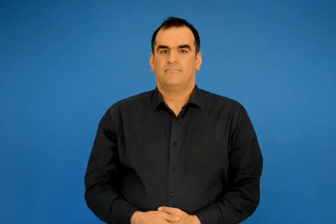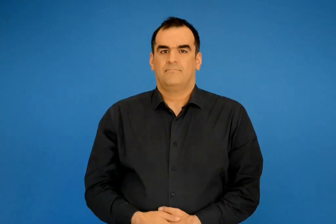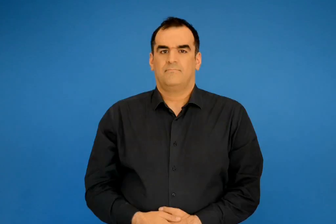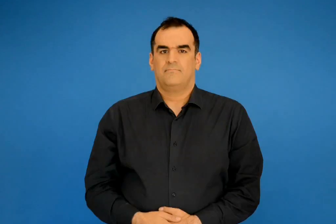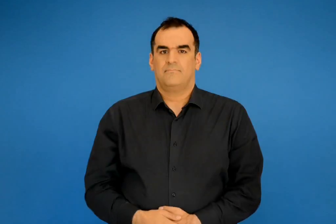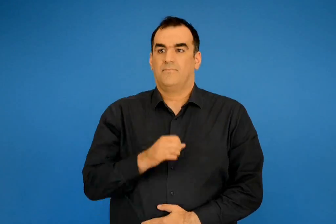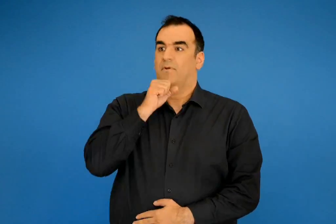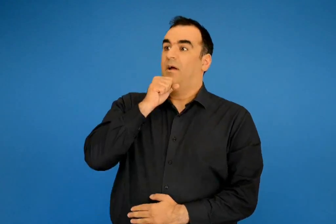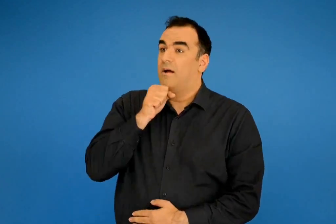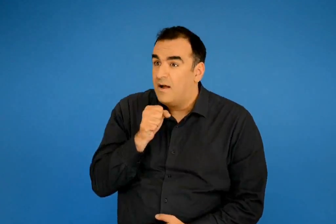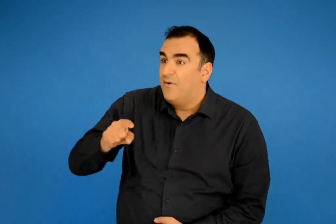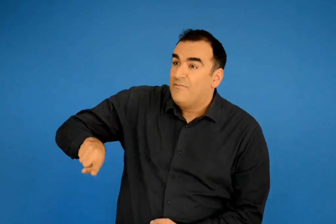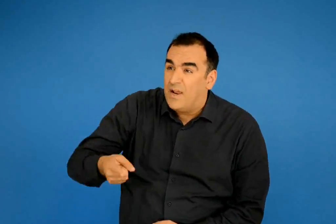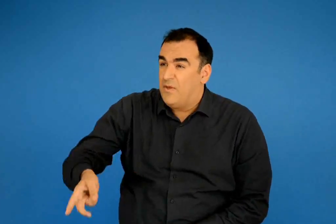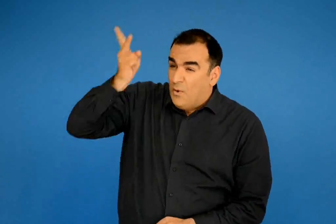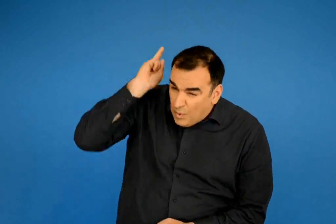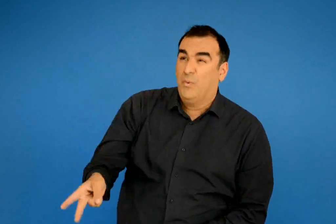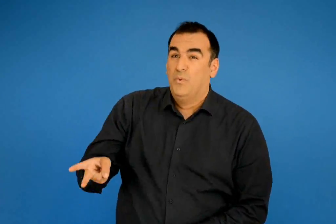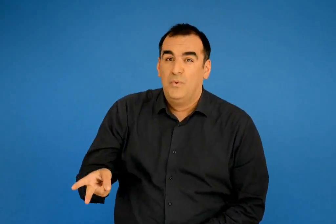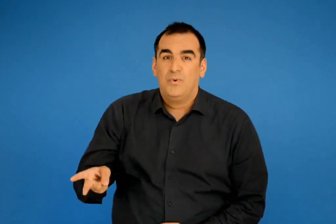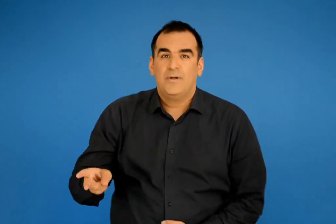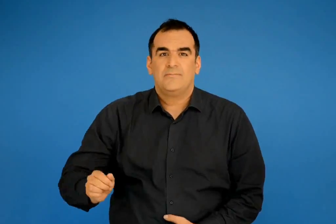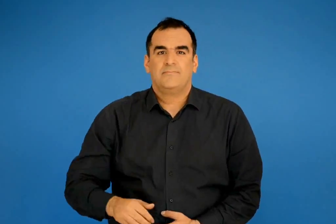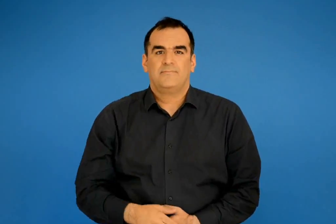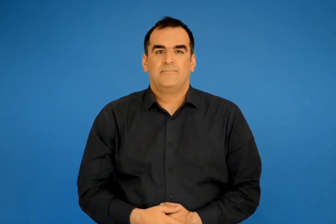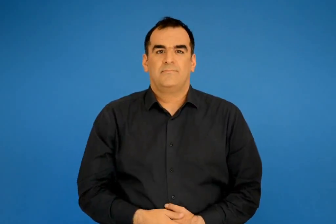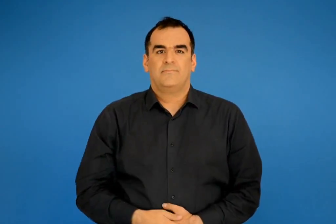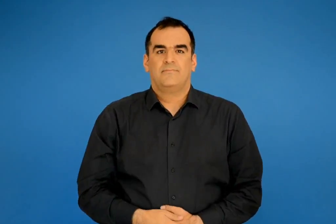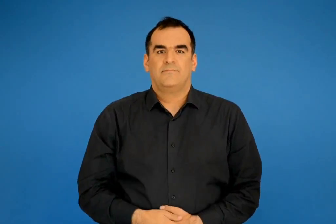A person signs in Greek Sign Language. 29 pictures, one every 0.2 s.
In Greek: χατζηαβατης τον καταραμένο οφη
